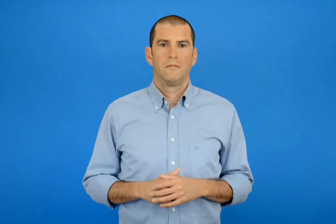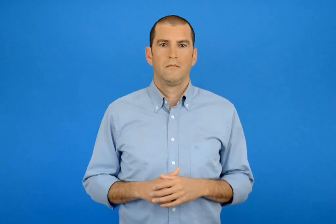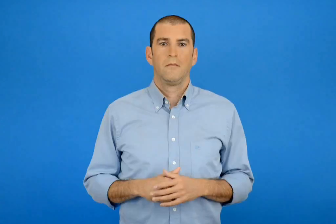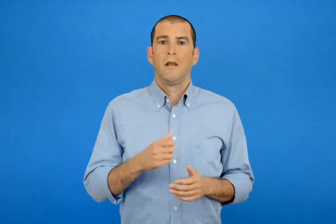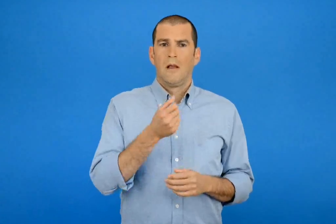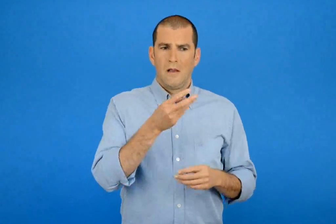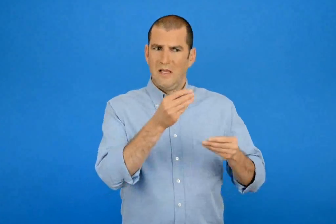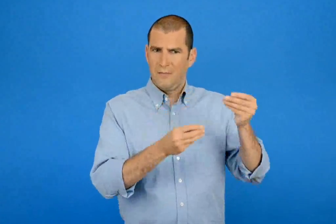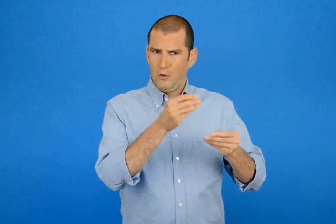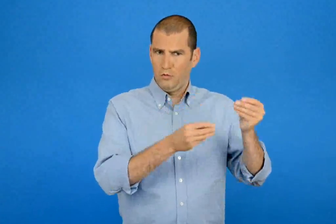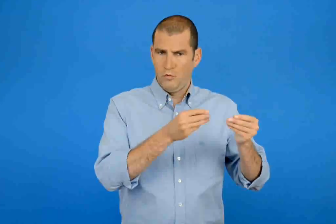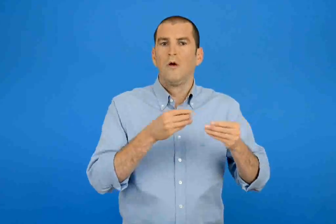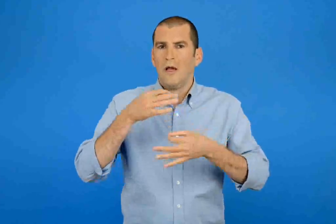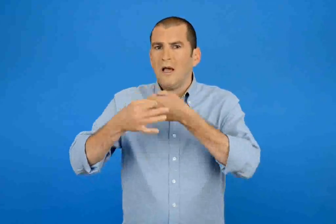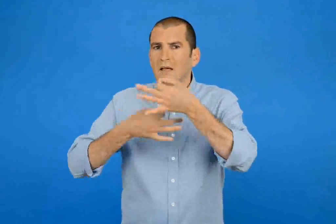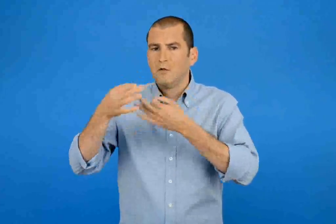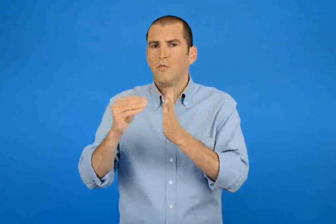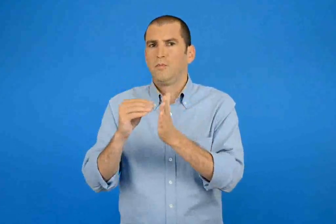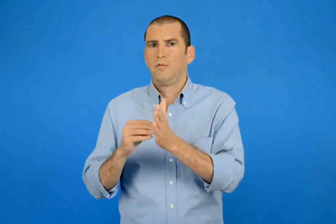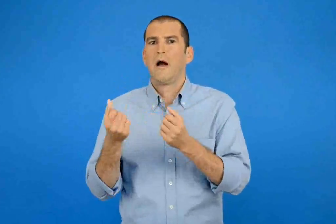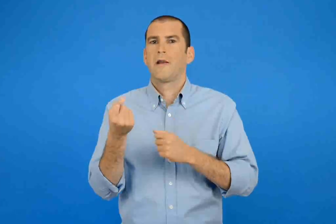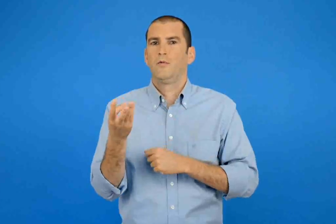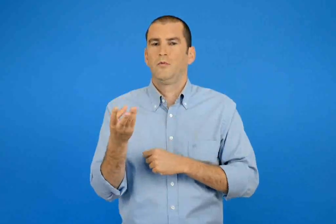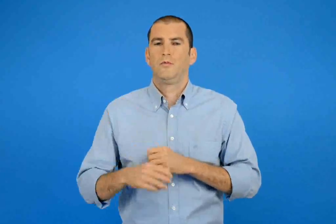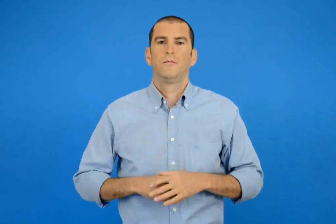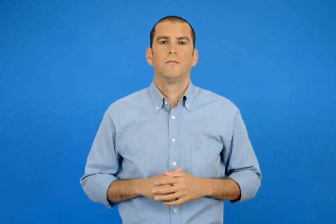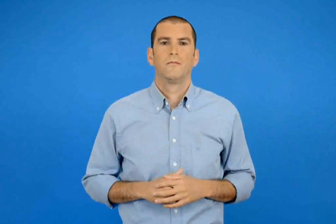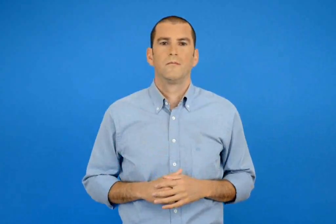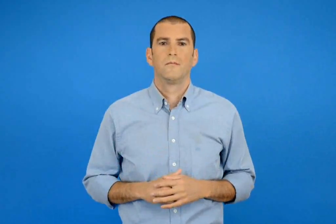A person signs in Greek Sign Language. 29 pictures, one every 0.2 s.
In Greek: υπολογίζω και εξηγώ με αριθμούς
